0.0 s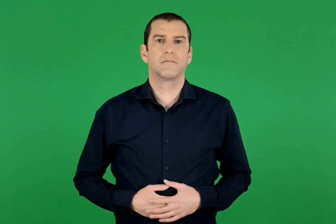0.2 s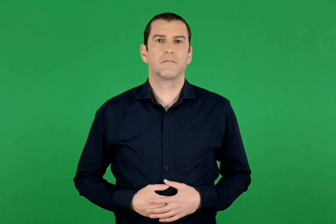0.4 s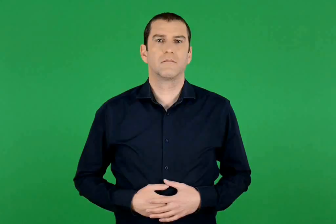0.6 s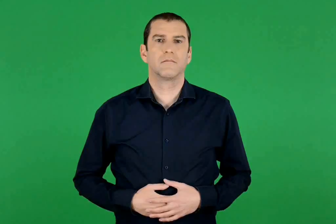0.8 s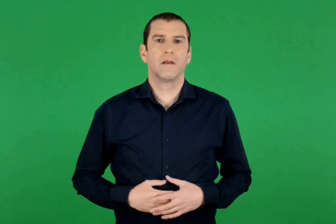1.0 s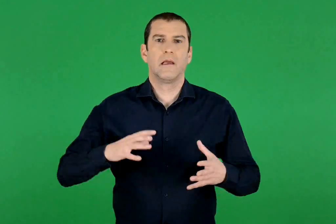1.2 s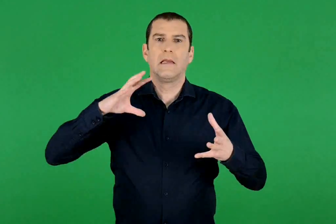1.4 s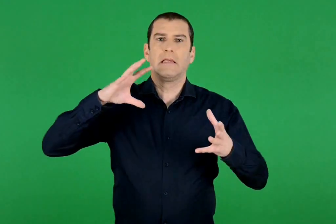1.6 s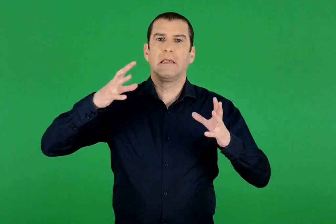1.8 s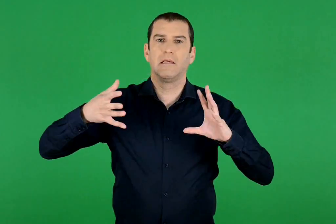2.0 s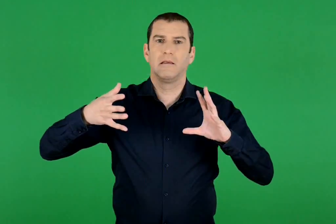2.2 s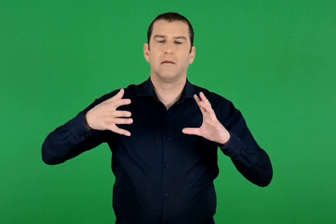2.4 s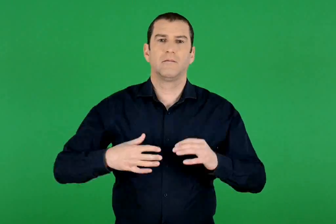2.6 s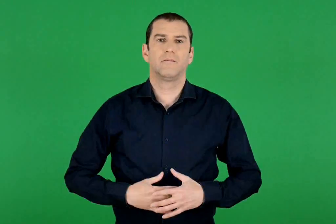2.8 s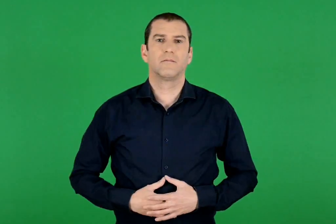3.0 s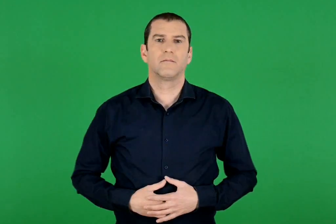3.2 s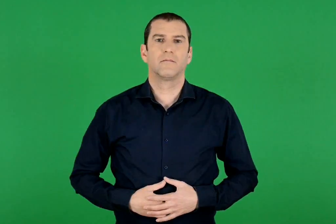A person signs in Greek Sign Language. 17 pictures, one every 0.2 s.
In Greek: η γη
